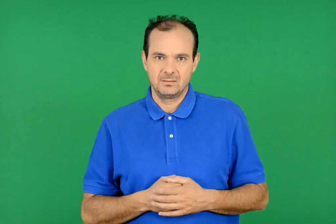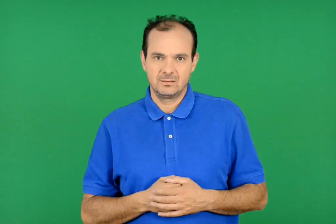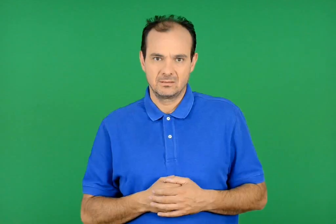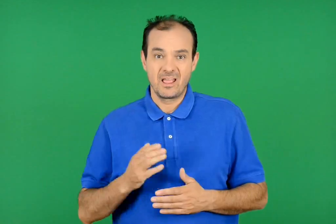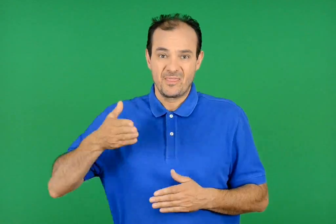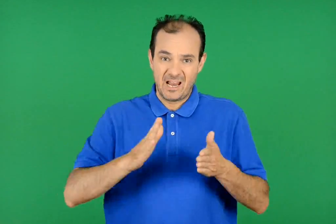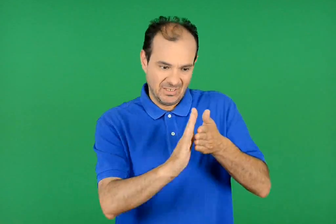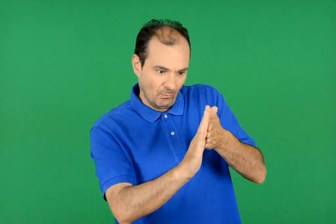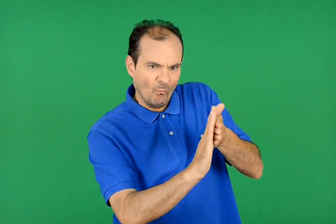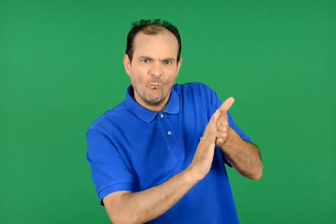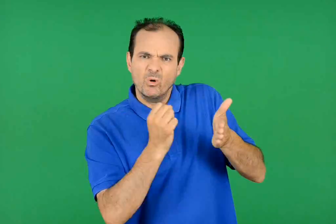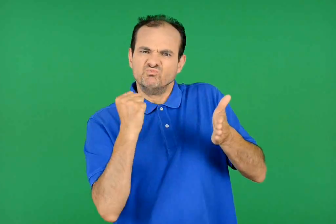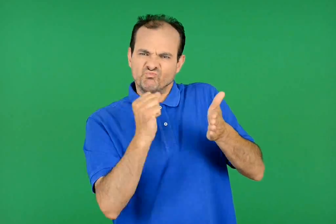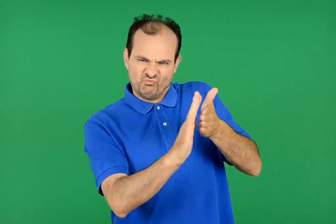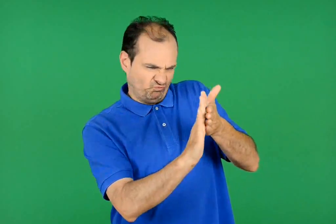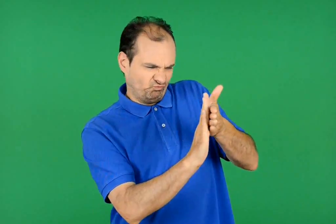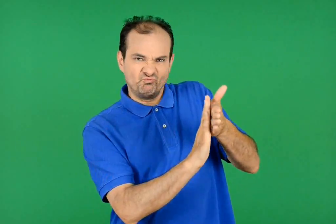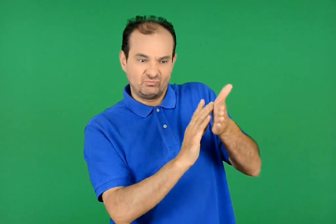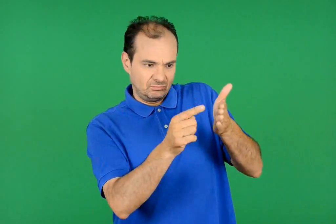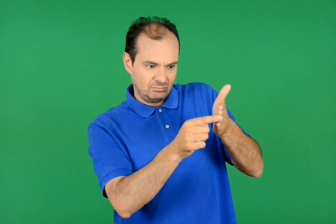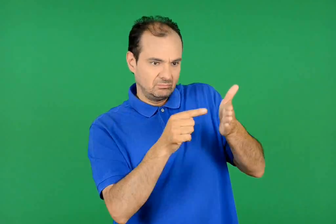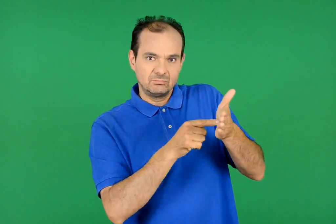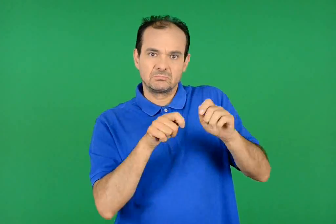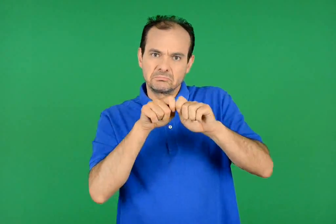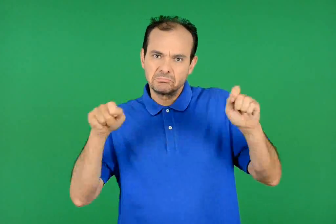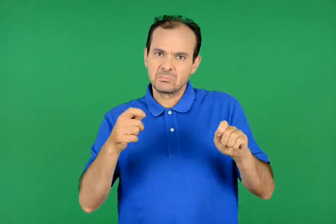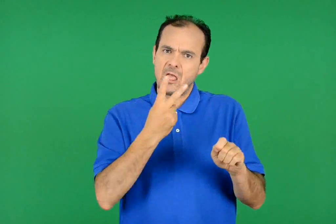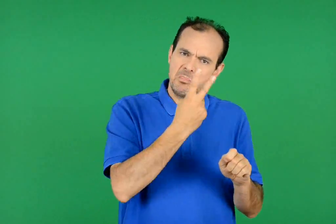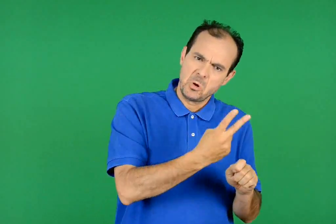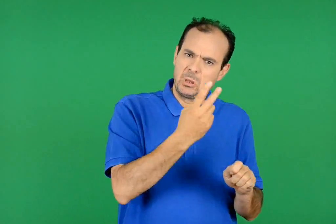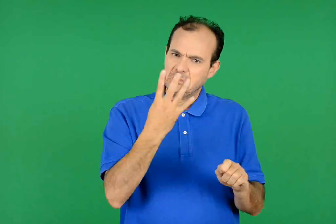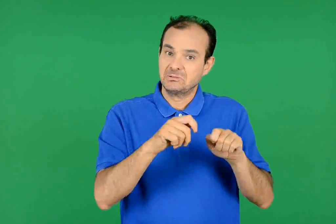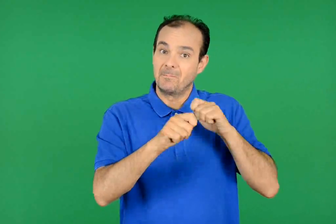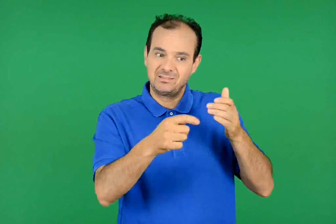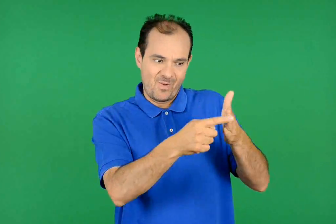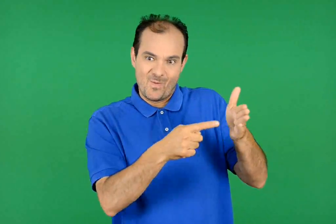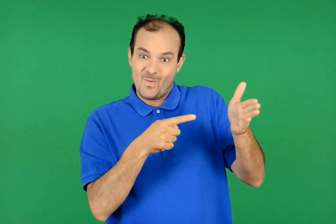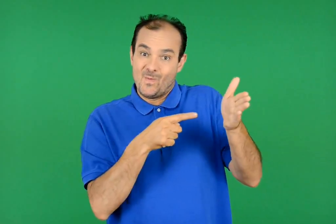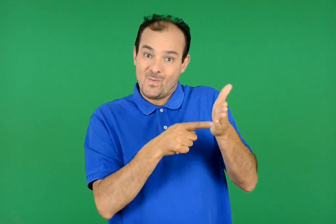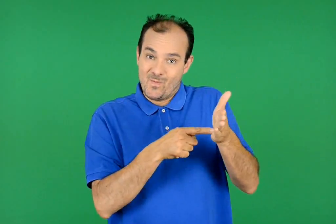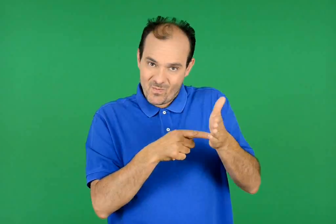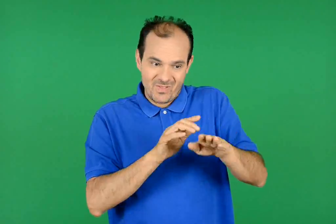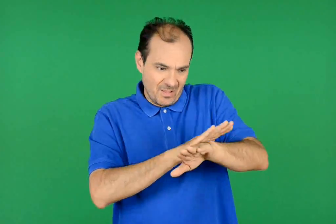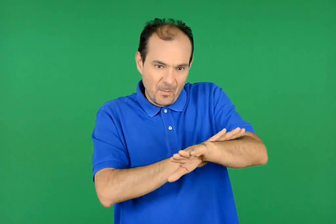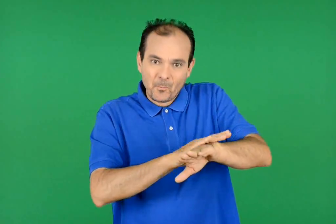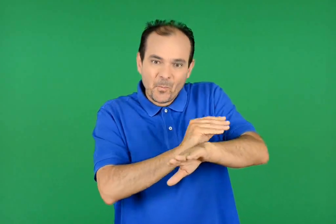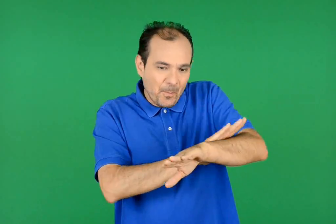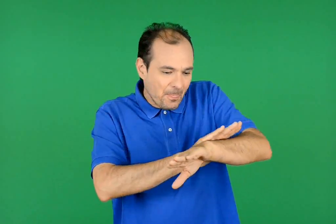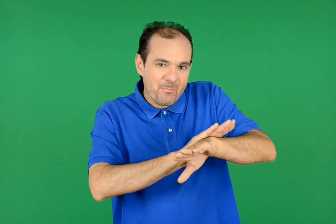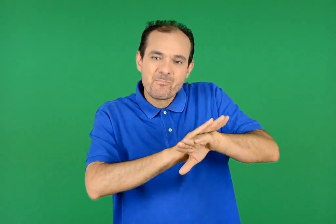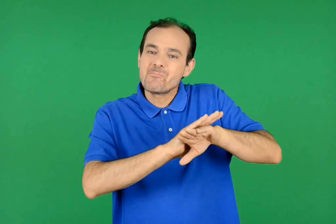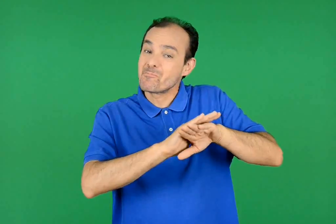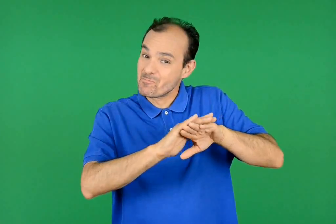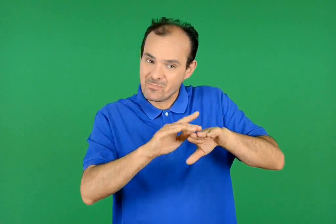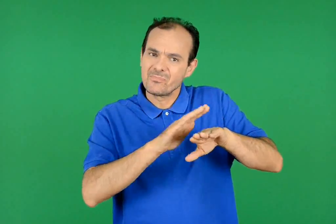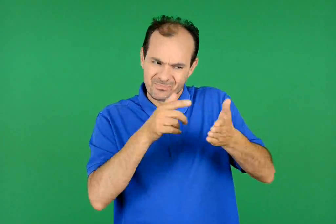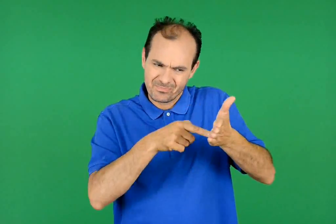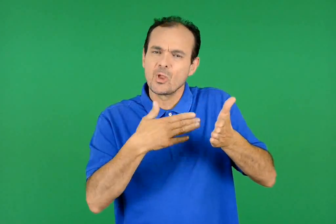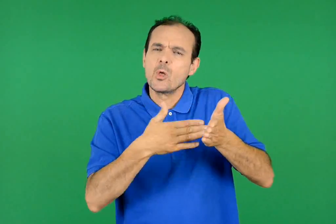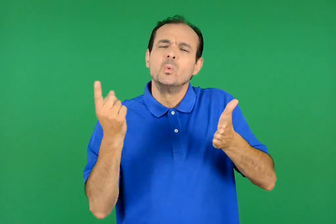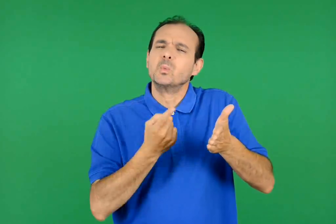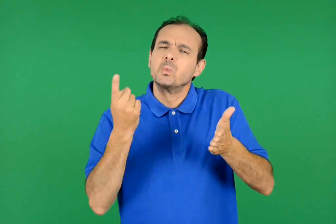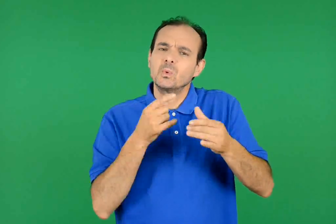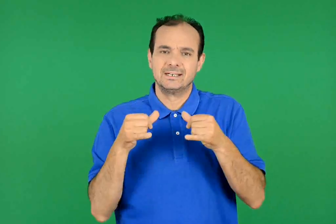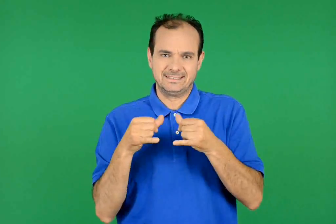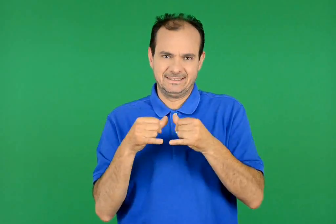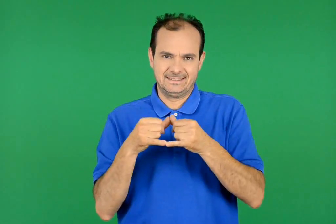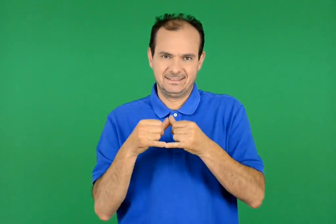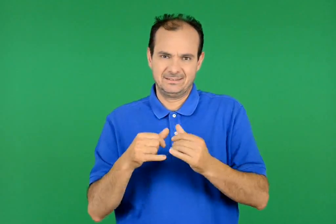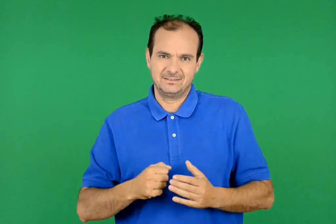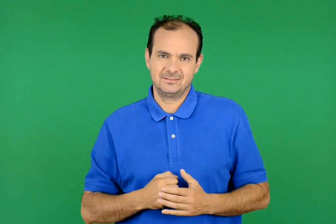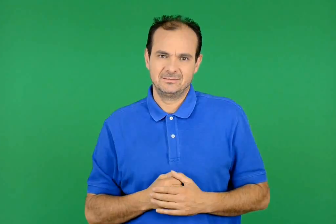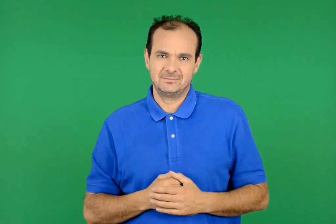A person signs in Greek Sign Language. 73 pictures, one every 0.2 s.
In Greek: το δυνατό τους σώμα έχει μήκος δύο με τέσσερα μέτρα . το δέρμα τους είναι λείο και έχει συνήθως χρώμα γκρίζο
